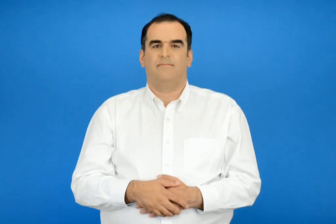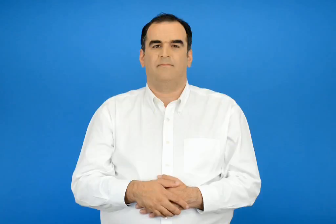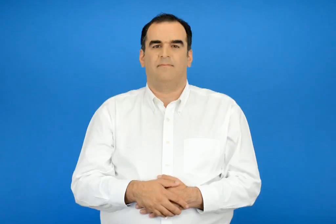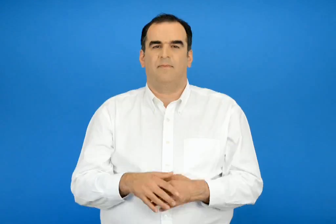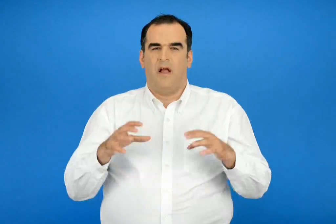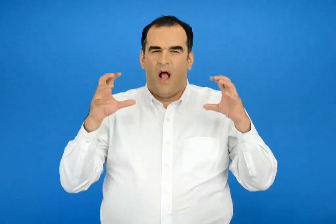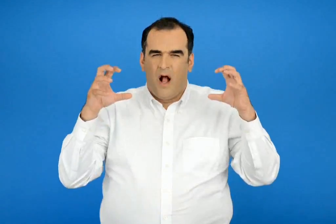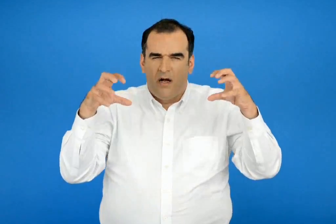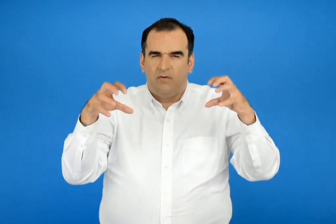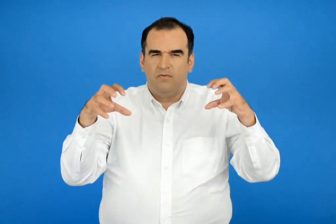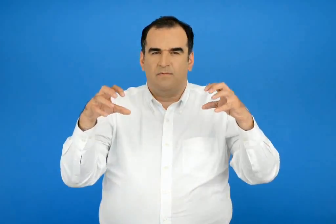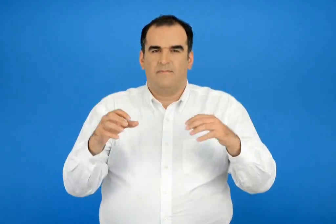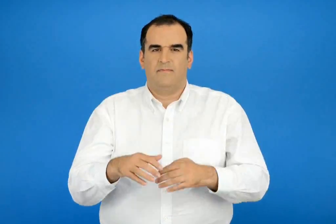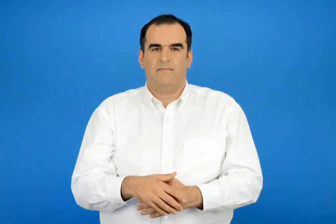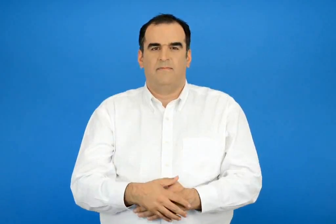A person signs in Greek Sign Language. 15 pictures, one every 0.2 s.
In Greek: άγριος
